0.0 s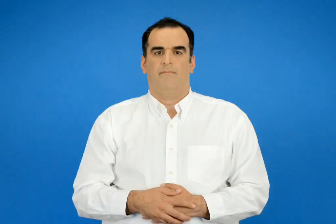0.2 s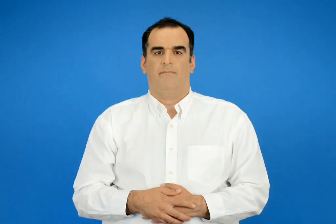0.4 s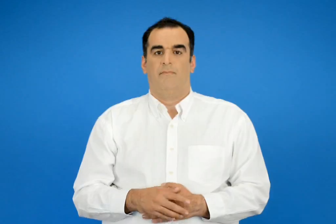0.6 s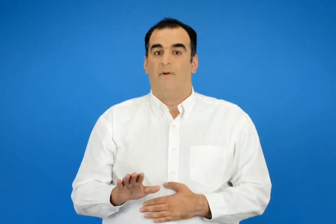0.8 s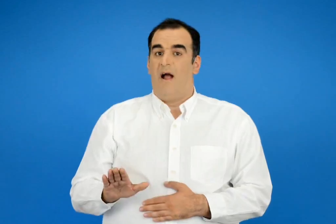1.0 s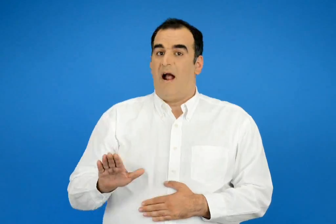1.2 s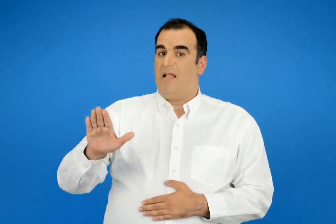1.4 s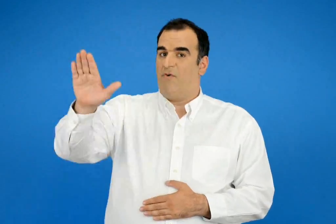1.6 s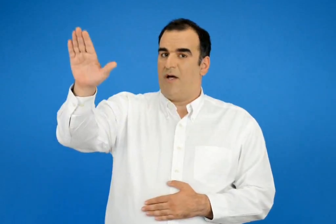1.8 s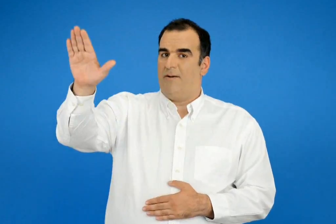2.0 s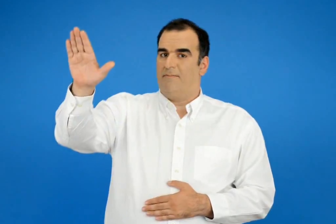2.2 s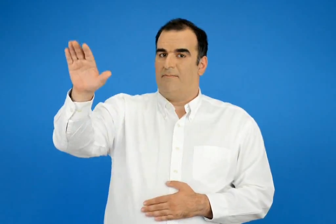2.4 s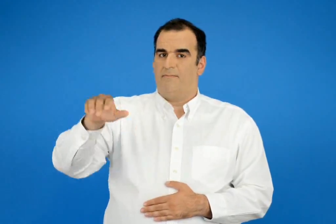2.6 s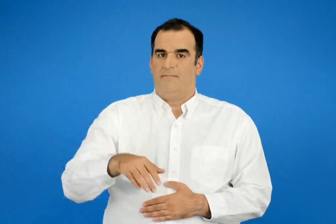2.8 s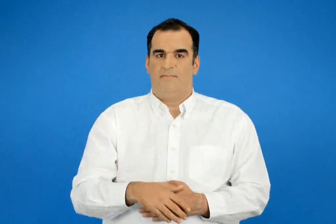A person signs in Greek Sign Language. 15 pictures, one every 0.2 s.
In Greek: ανήφορα
